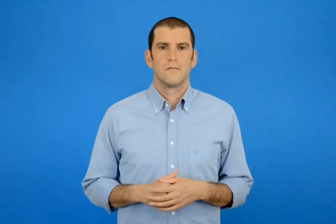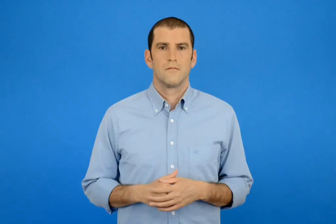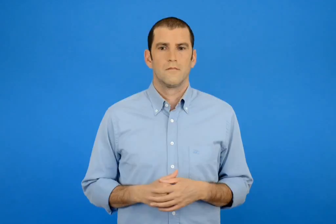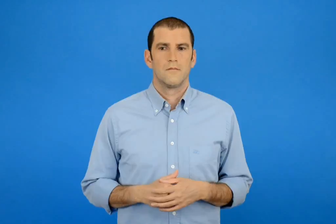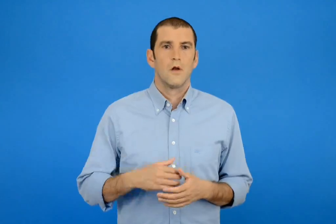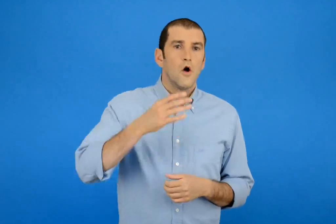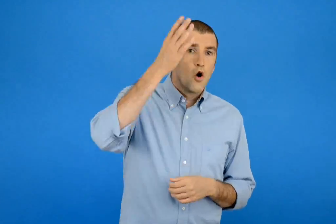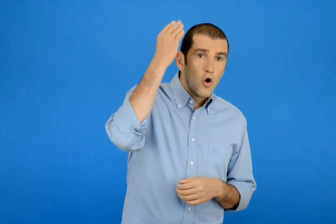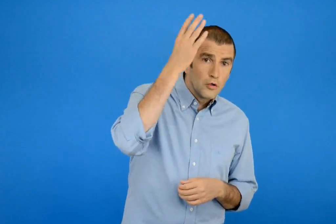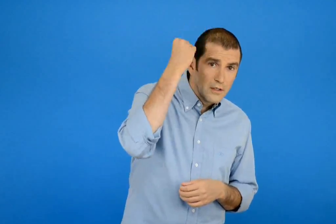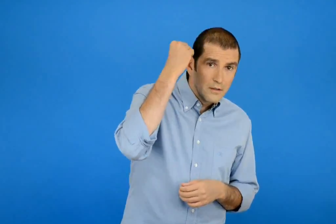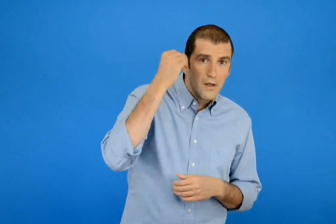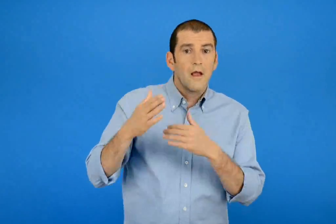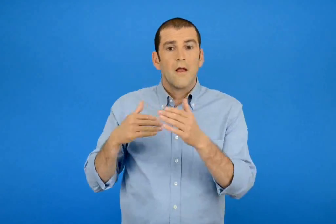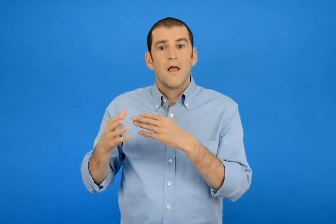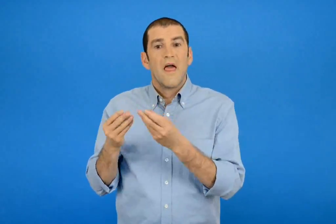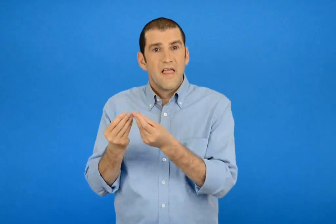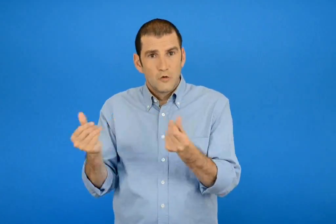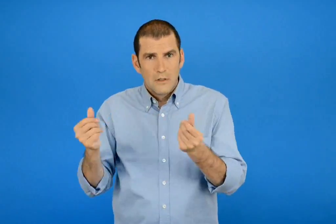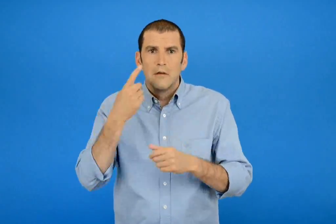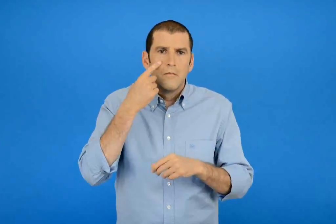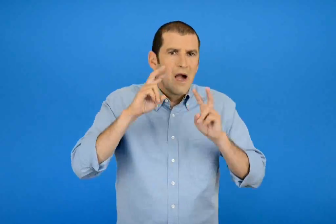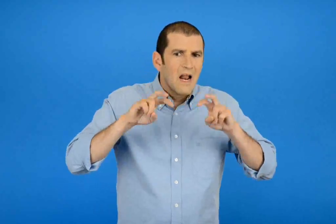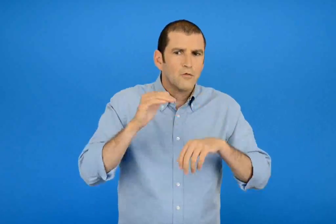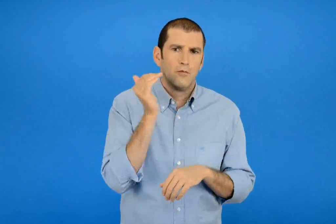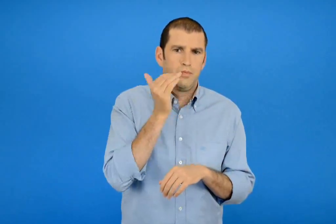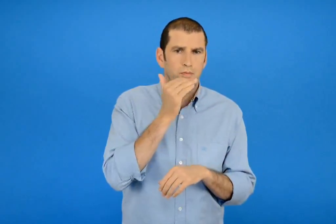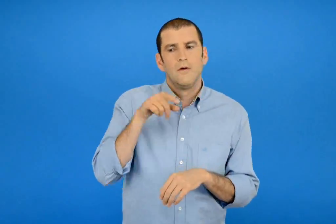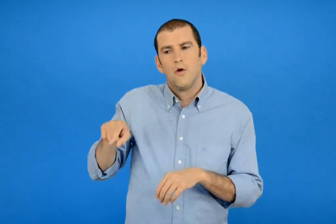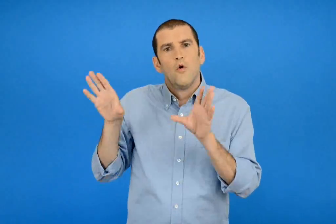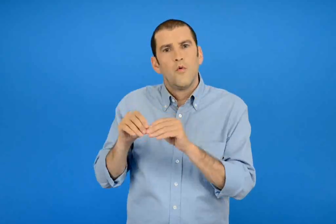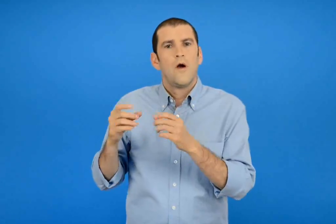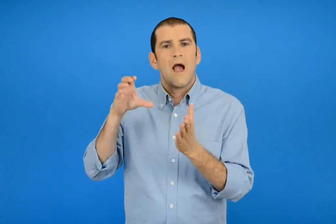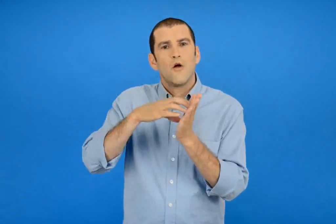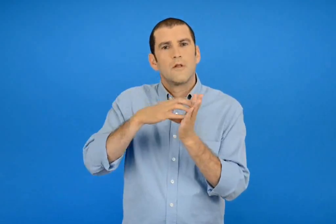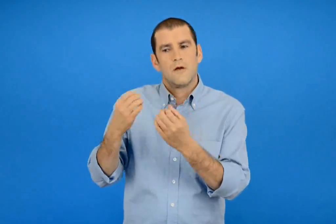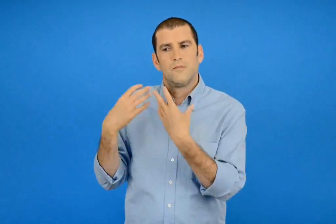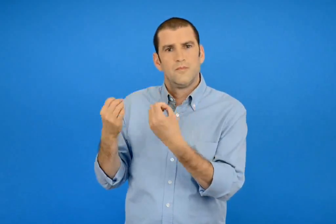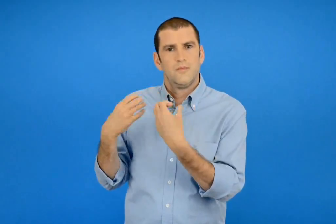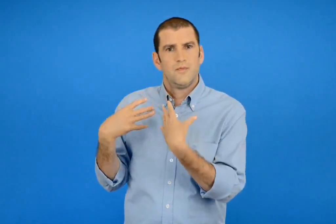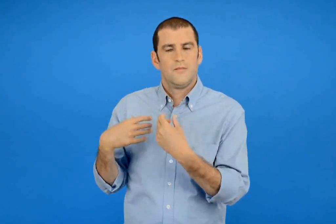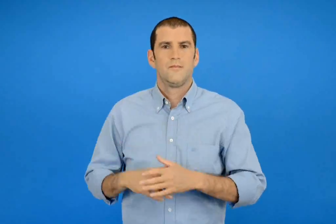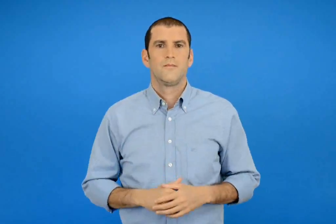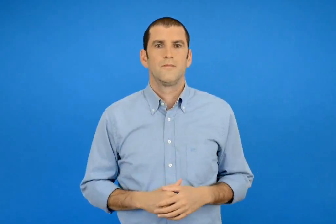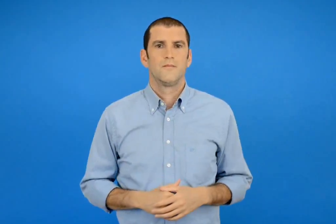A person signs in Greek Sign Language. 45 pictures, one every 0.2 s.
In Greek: σύντομος έλεγχος των γνώσεων και δεξιοτήτων που διδάχτηκαν στην ενότητα
